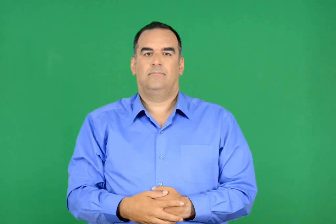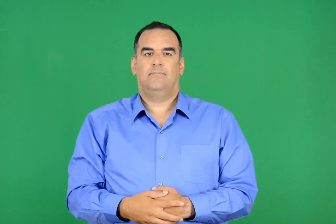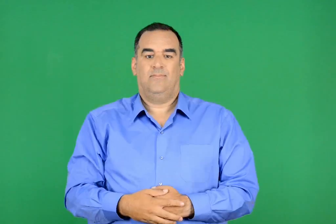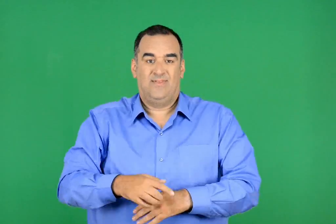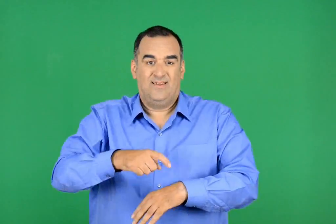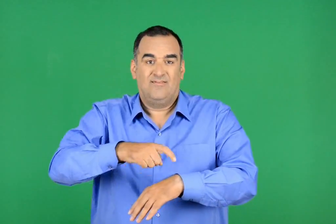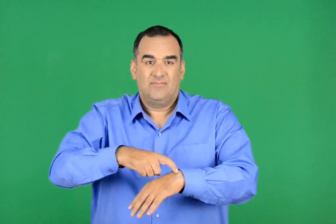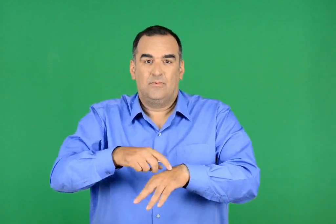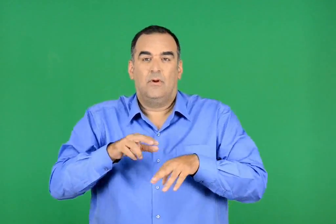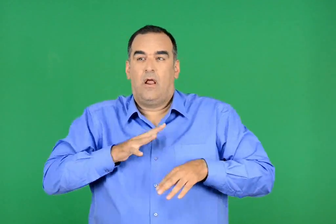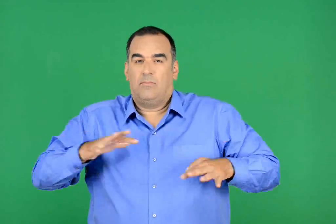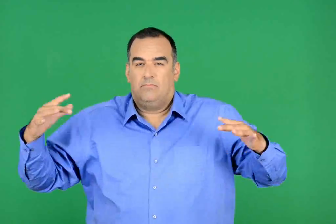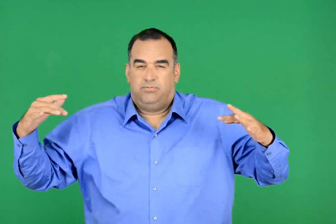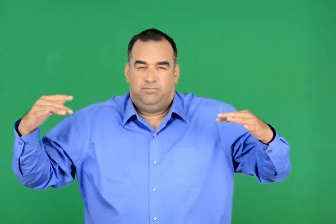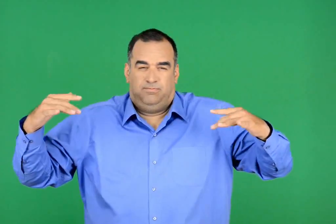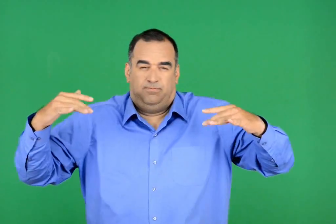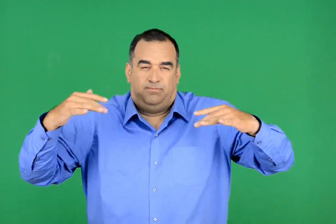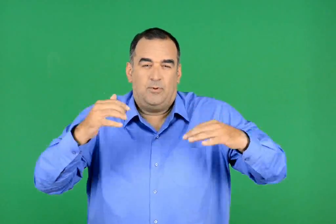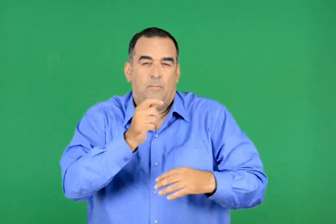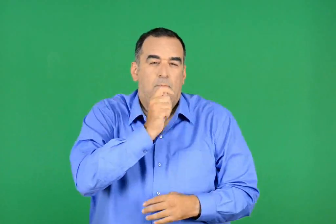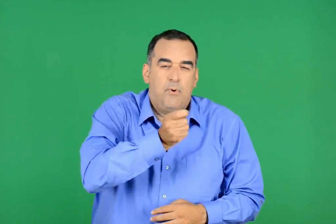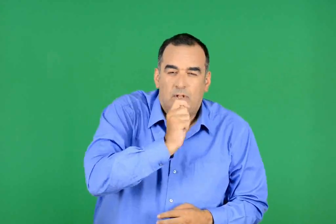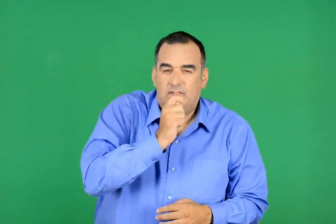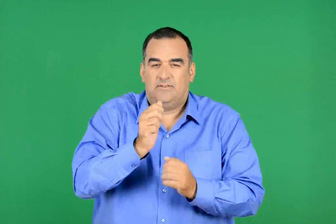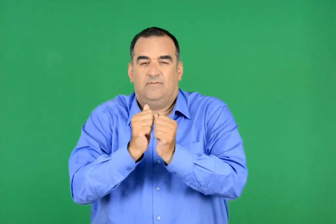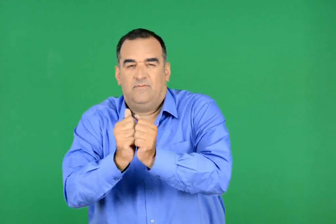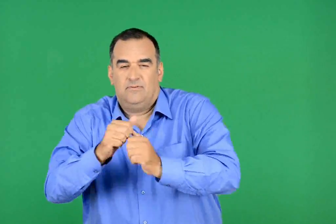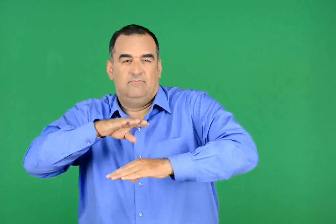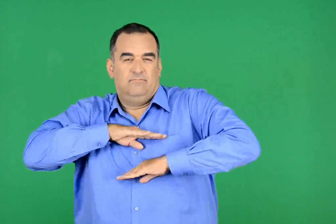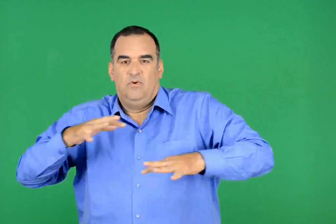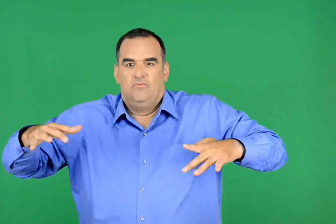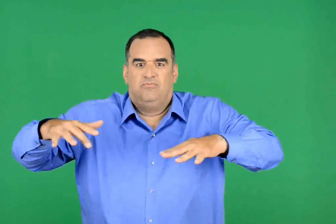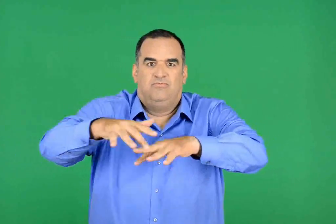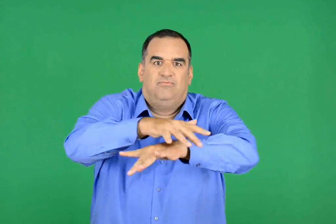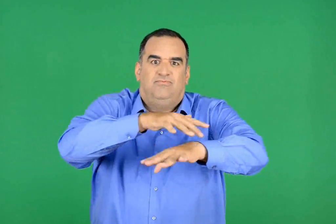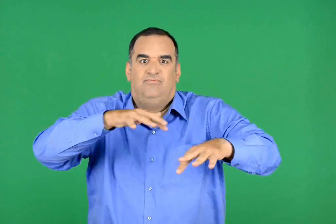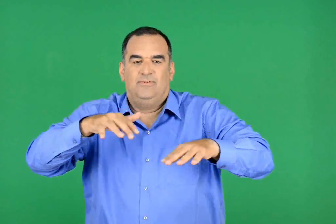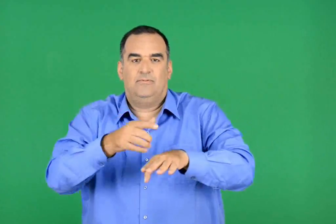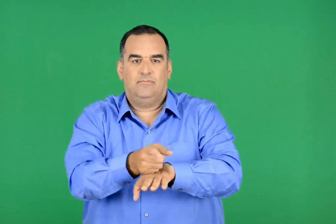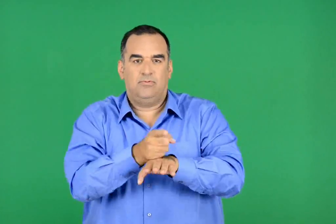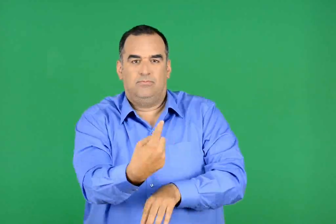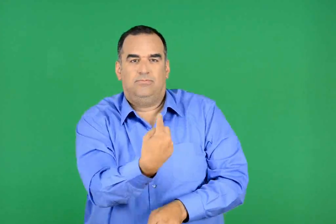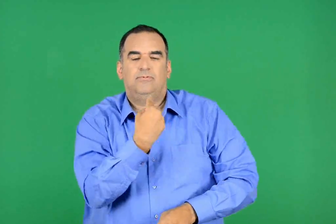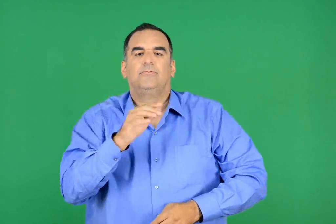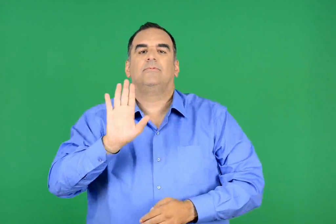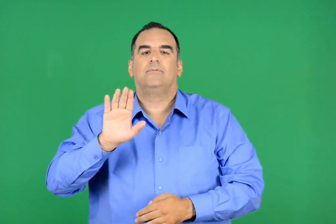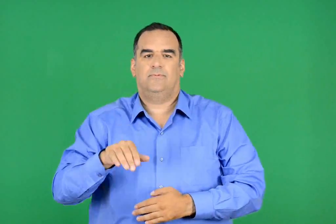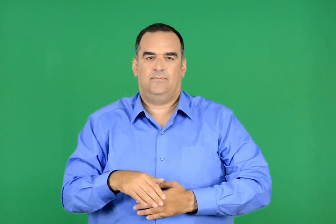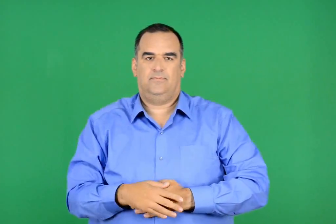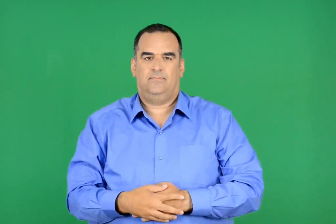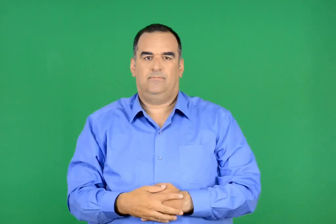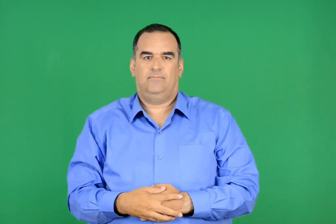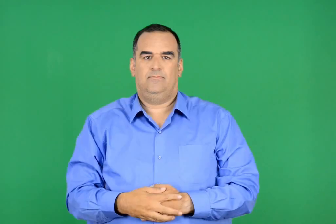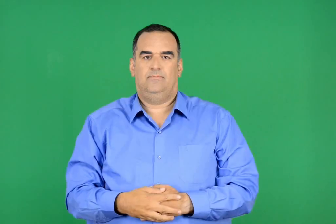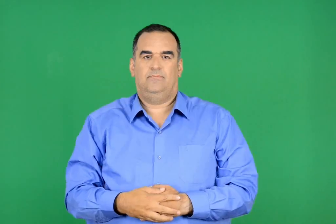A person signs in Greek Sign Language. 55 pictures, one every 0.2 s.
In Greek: αυτή τη στιγμή , αδελφώνονται στους δρόμους πολίτες και φαντάροι. δεν θα μας χτυπήσουν
